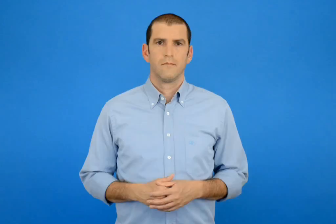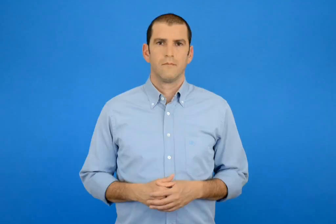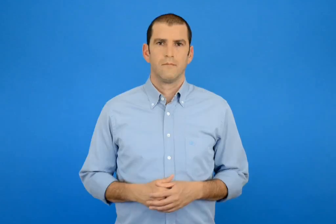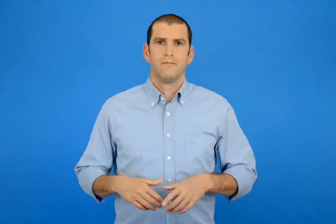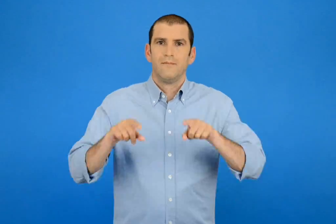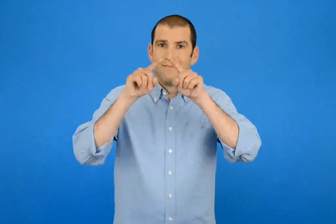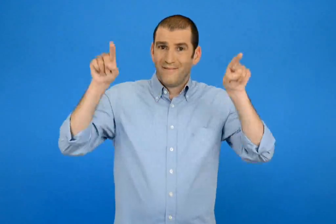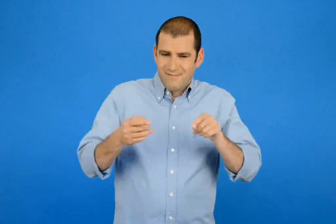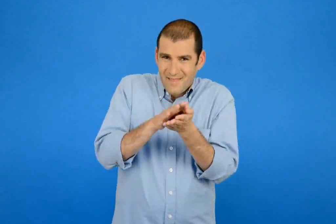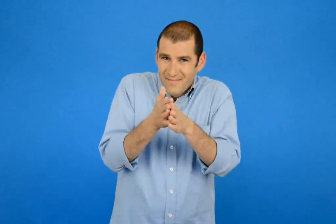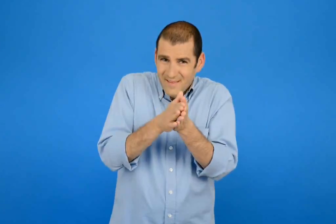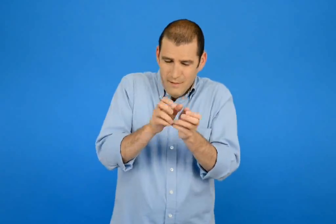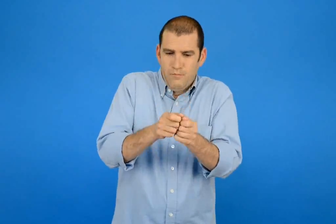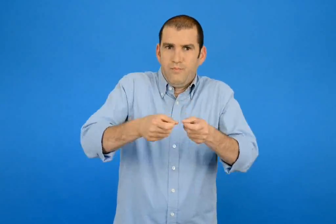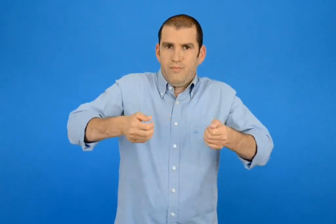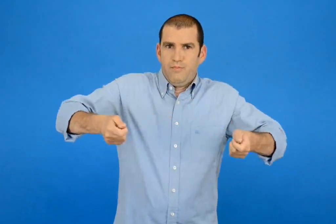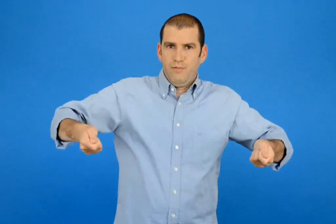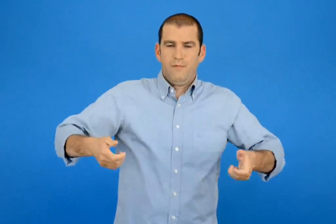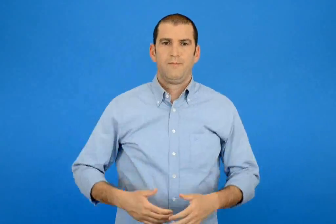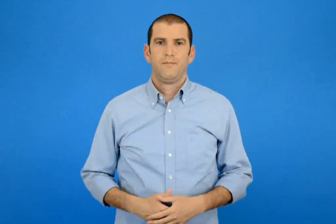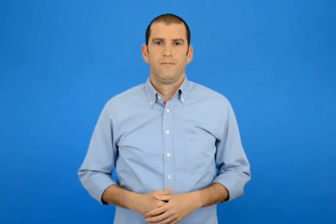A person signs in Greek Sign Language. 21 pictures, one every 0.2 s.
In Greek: ανοίγω τη διπλωμένη σελίδα
